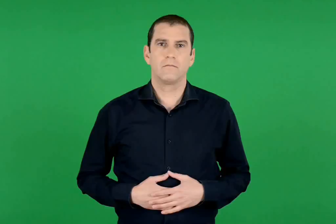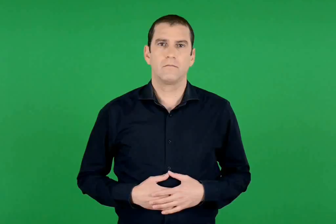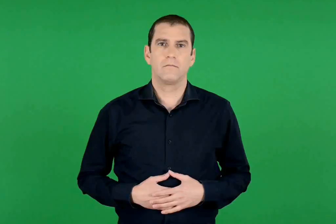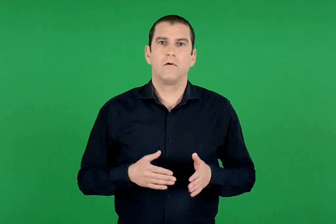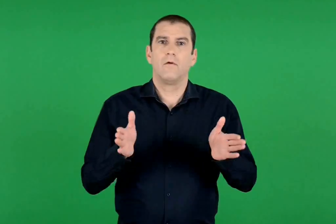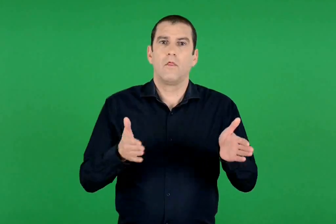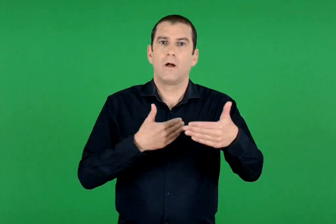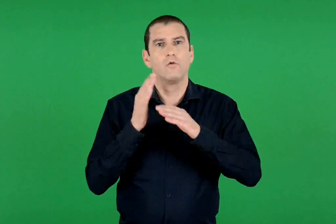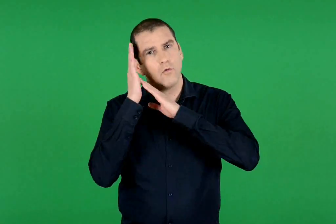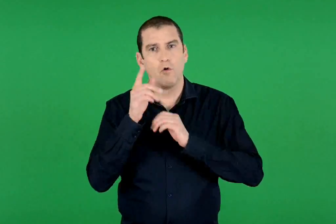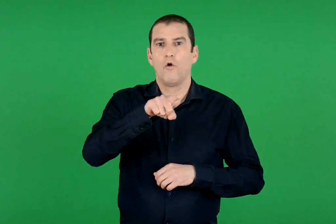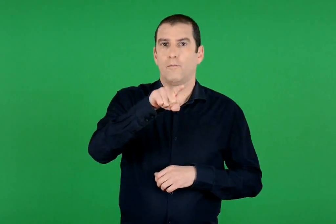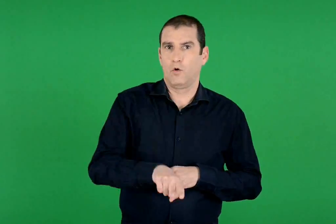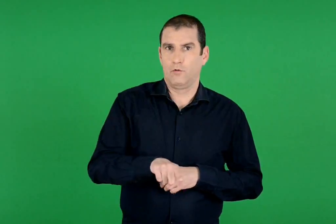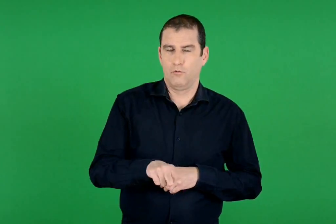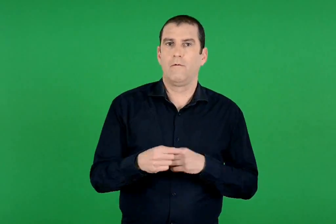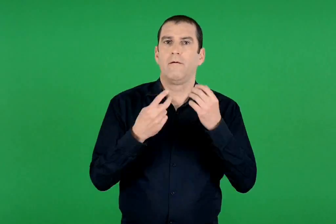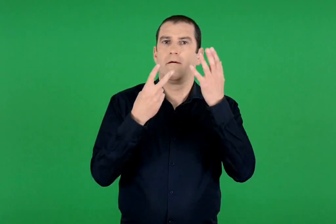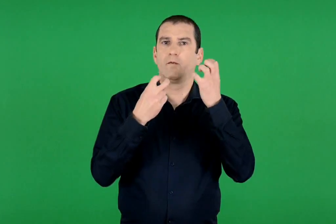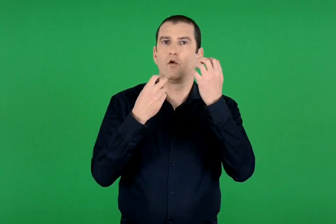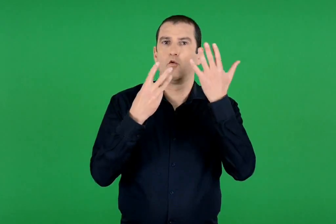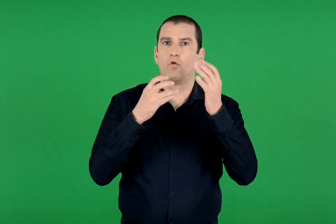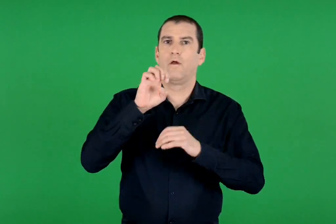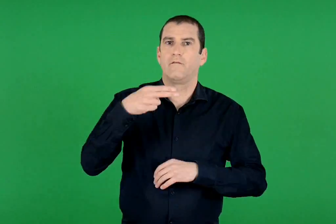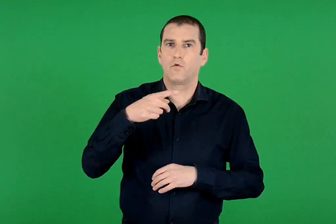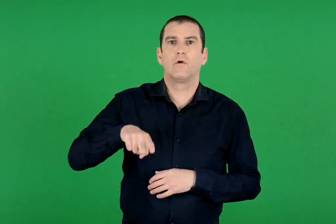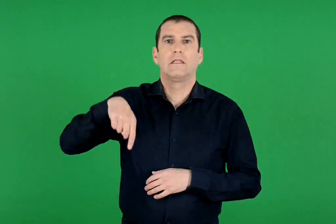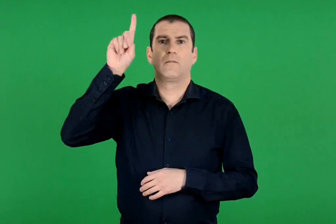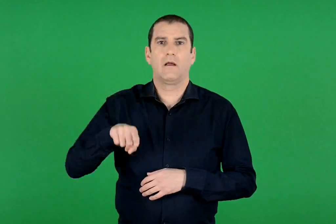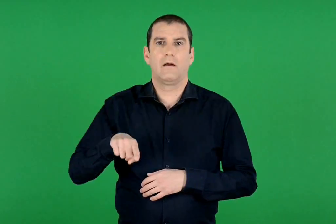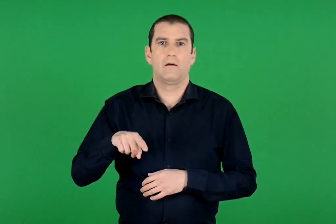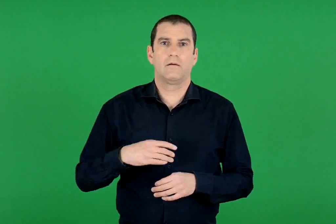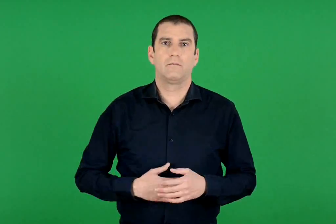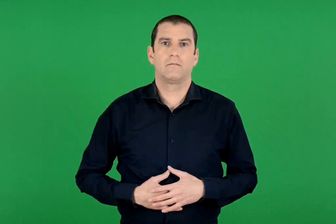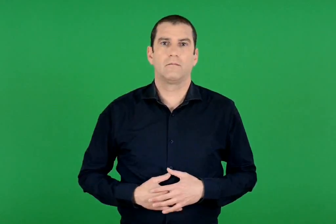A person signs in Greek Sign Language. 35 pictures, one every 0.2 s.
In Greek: μονόκλινο 78 € την ημέρα
